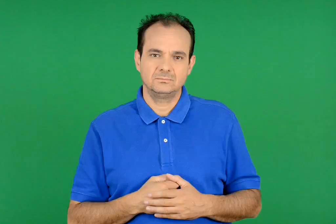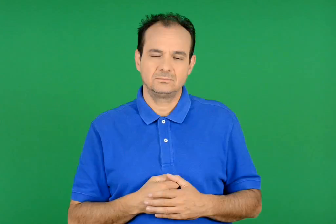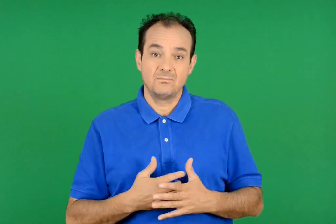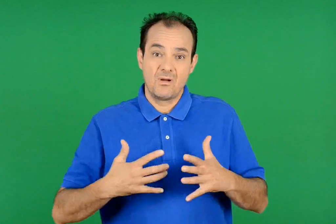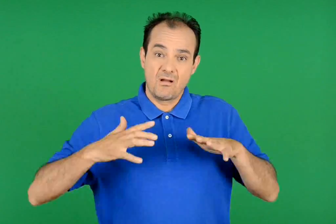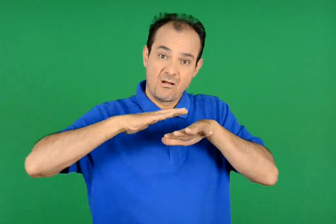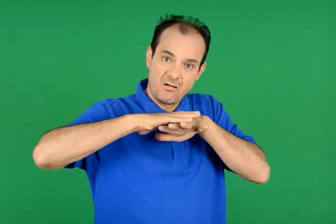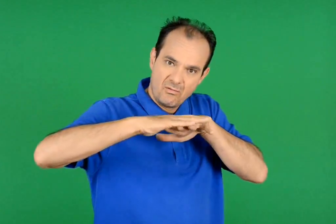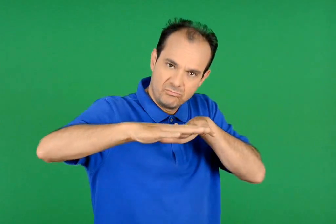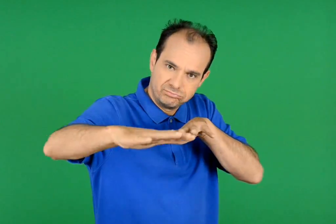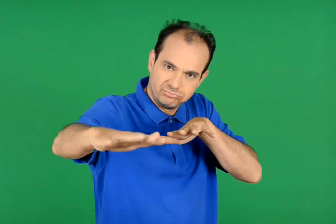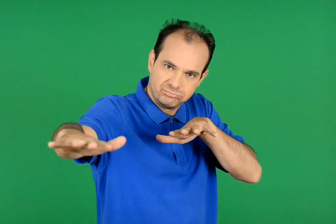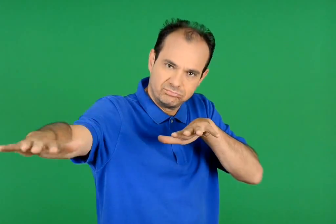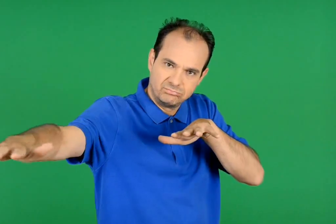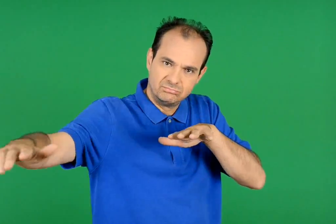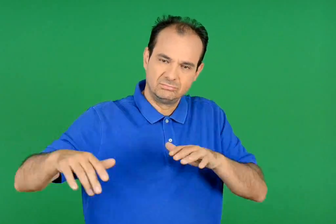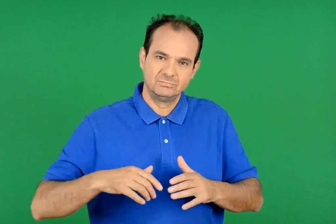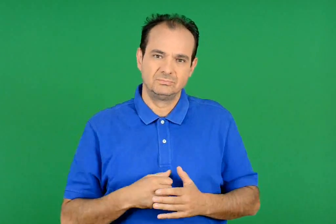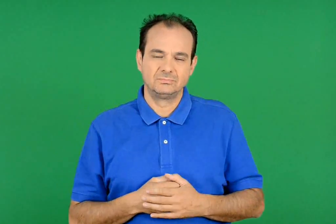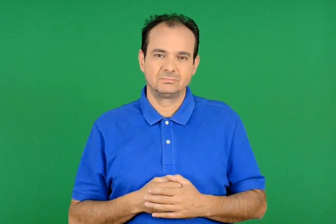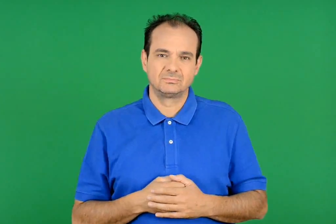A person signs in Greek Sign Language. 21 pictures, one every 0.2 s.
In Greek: πελώριος
